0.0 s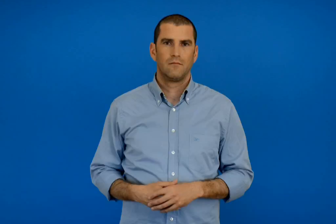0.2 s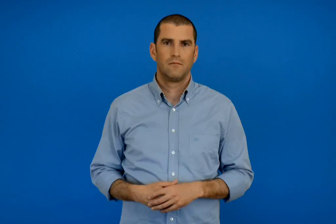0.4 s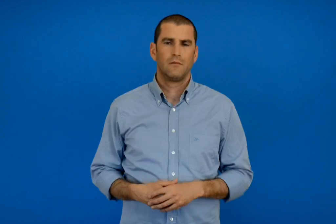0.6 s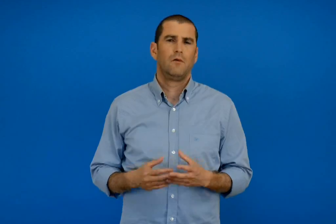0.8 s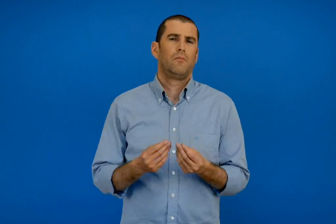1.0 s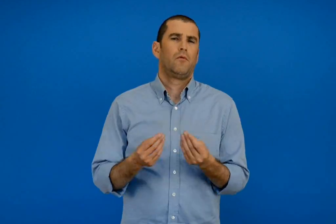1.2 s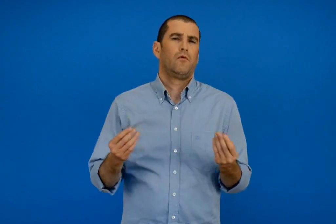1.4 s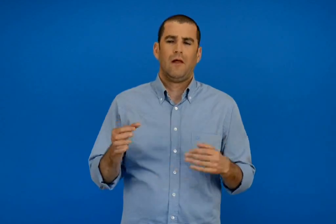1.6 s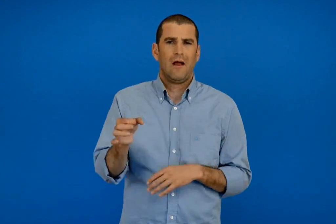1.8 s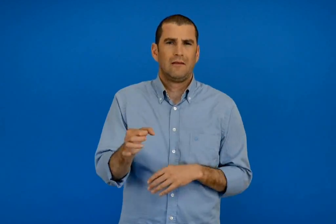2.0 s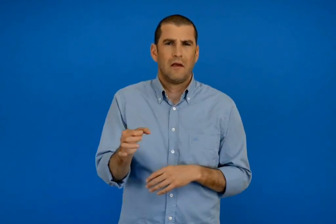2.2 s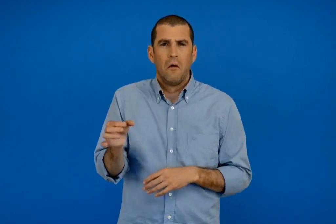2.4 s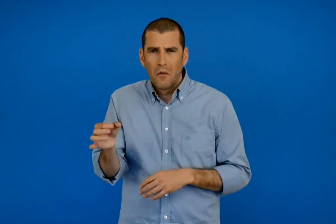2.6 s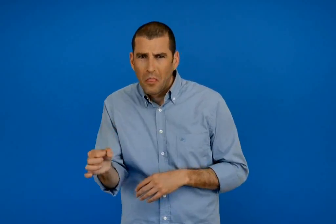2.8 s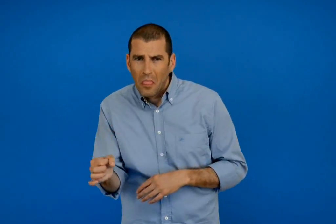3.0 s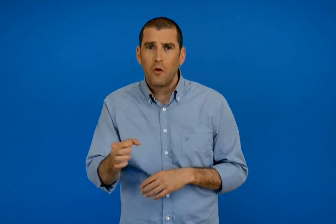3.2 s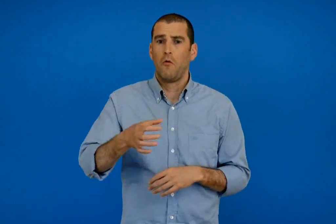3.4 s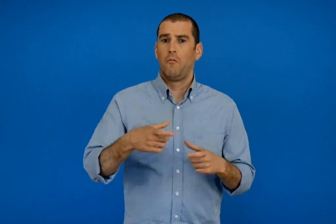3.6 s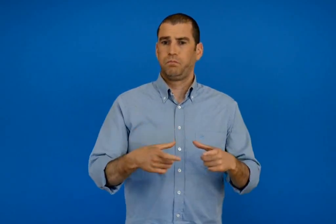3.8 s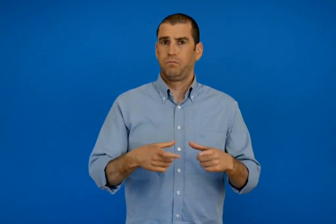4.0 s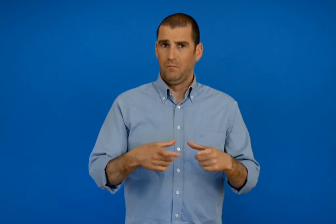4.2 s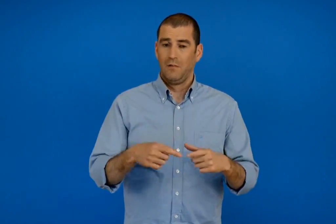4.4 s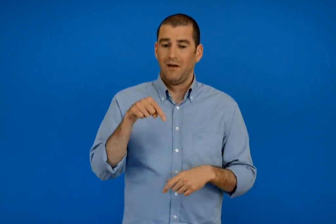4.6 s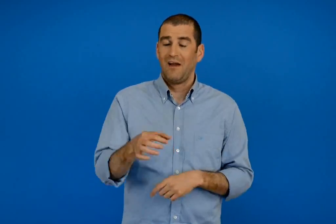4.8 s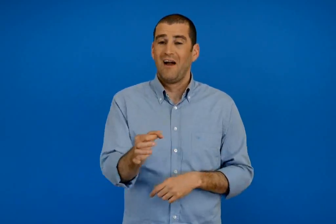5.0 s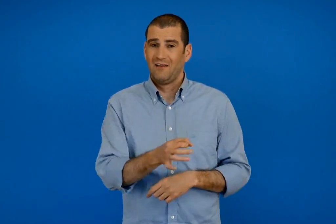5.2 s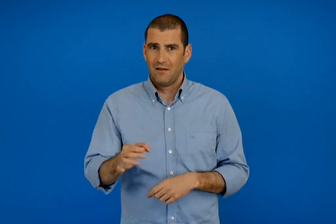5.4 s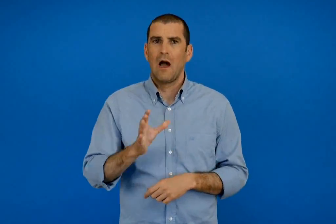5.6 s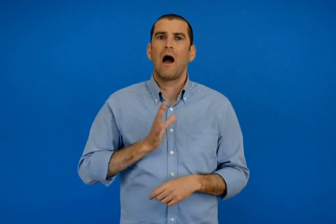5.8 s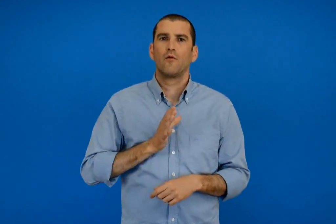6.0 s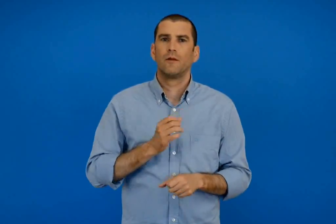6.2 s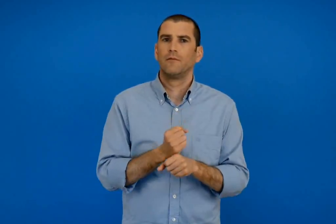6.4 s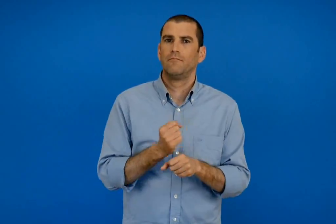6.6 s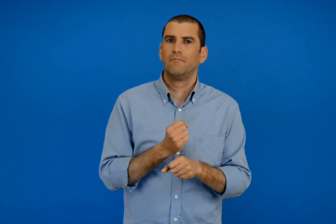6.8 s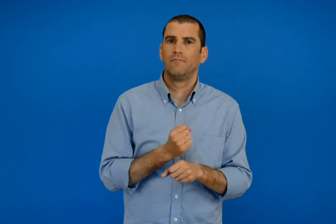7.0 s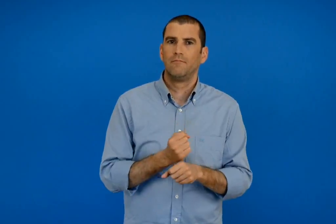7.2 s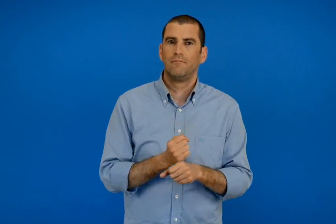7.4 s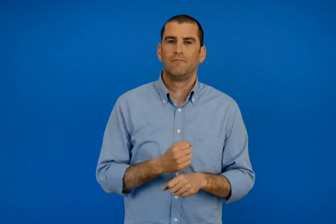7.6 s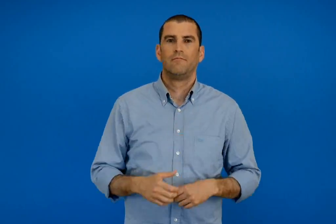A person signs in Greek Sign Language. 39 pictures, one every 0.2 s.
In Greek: έχει πολλά νησιά μικρά και μεγάλα στα νησιά οι άνθρωποι ασχολούνται µε
